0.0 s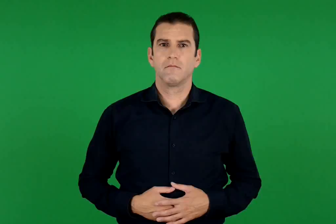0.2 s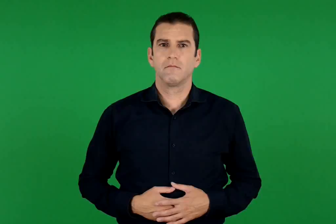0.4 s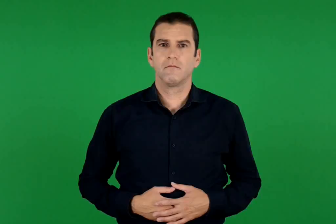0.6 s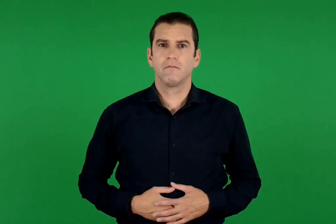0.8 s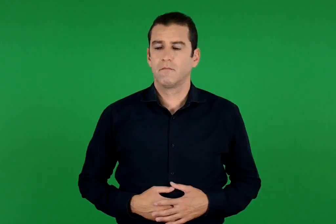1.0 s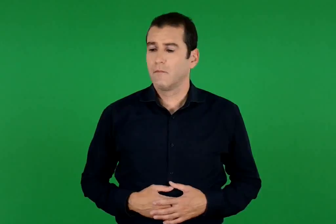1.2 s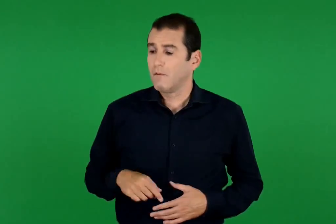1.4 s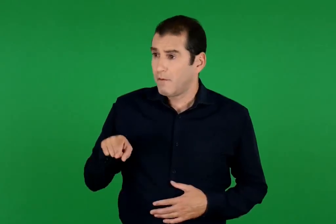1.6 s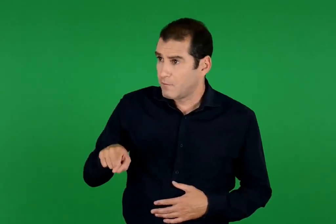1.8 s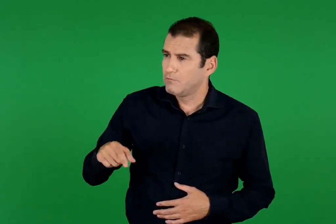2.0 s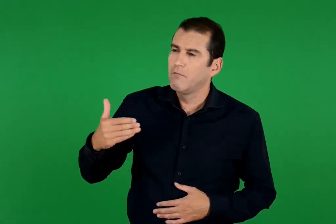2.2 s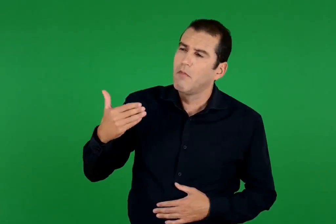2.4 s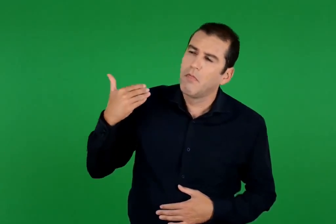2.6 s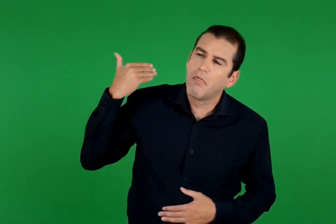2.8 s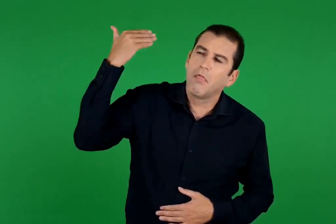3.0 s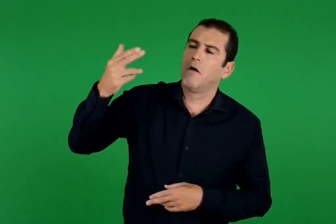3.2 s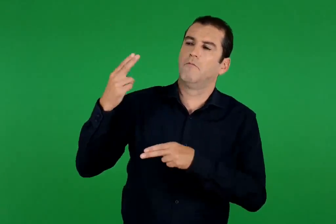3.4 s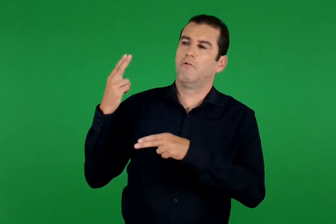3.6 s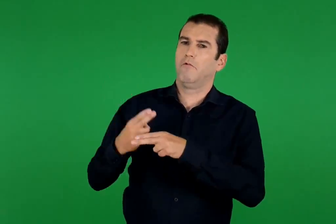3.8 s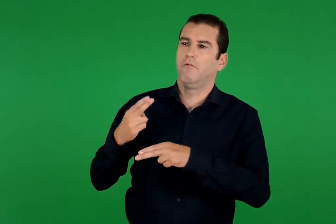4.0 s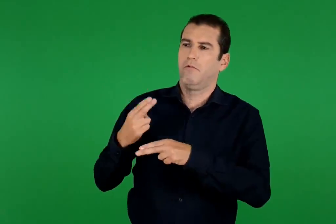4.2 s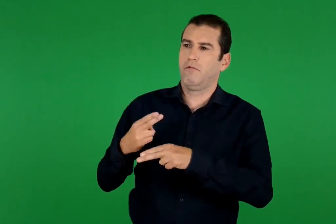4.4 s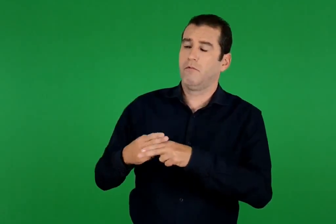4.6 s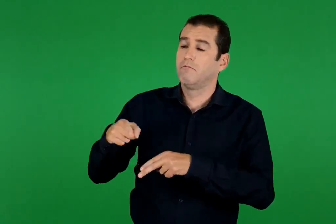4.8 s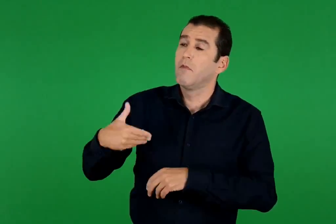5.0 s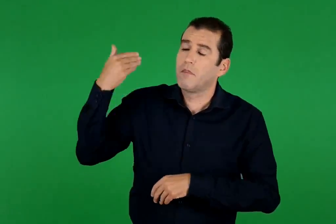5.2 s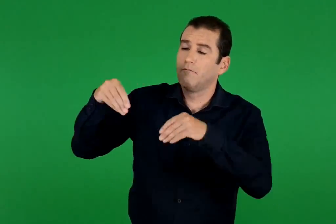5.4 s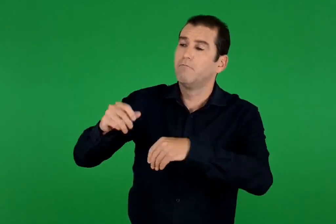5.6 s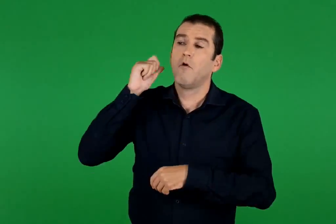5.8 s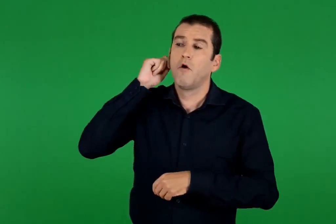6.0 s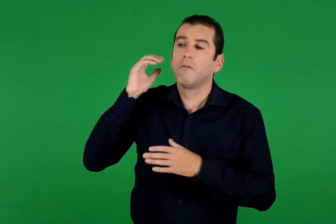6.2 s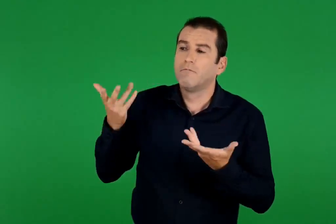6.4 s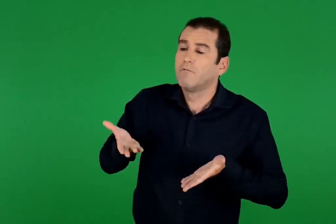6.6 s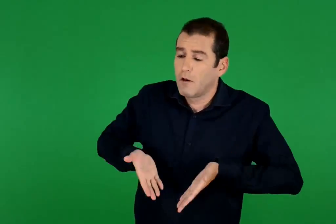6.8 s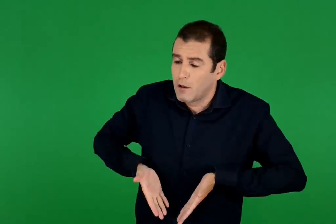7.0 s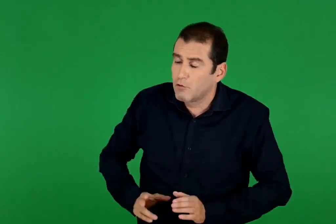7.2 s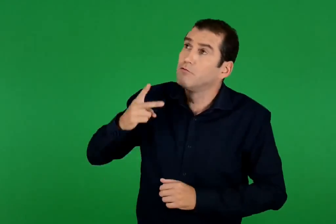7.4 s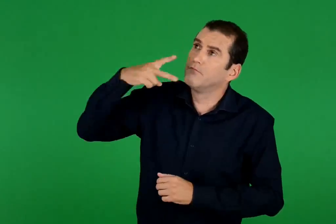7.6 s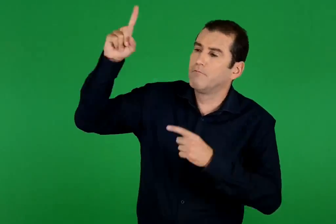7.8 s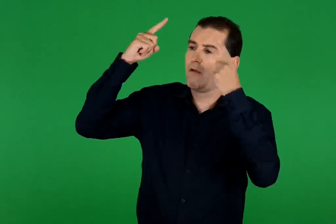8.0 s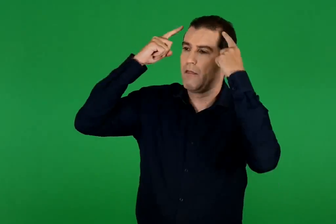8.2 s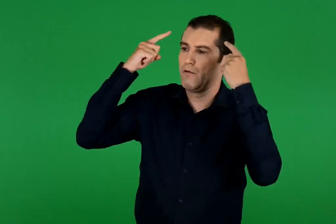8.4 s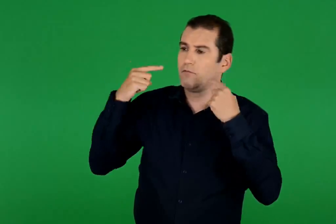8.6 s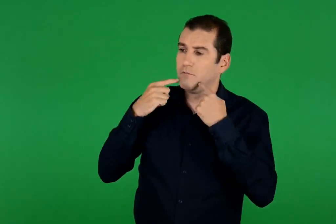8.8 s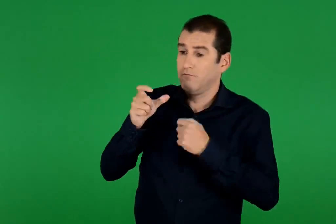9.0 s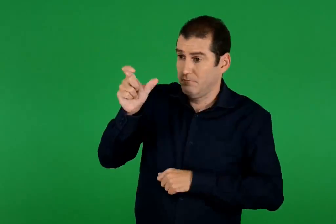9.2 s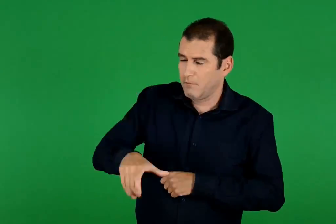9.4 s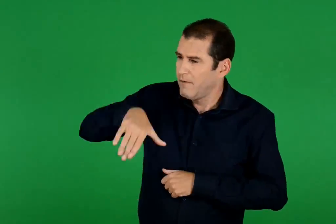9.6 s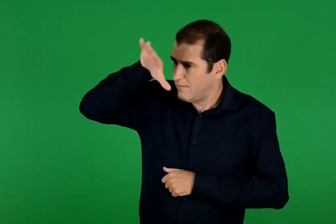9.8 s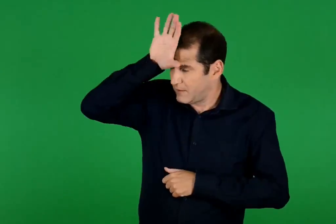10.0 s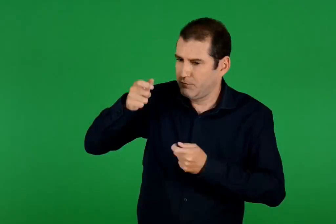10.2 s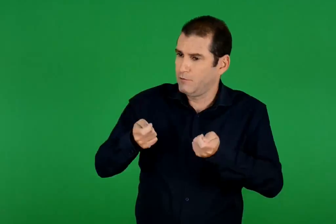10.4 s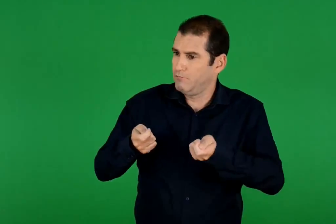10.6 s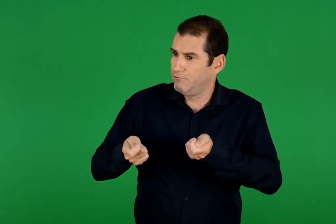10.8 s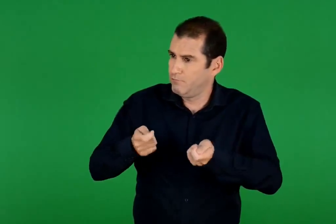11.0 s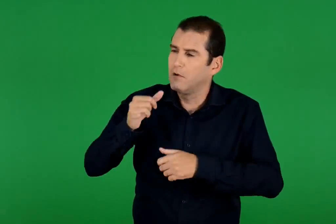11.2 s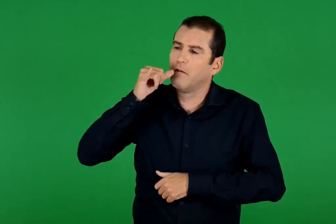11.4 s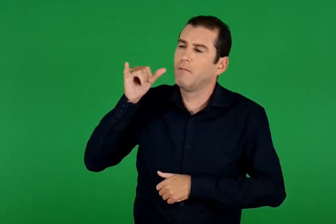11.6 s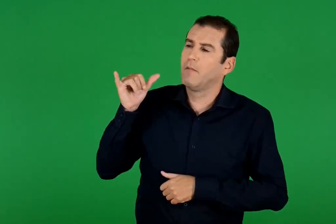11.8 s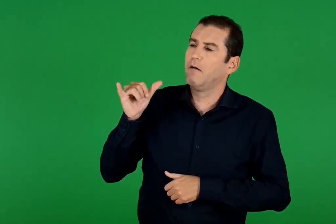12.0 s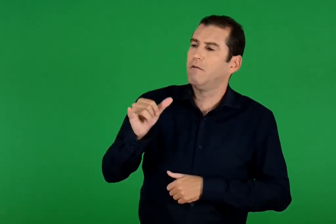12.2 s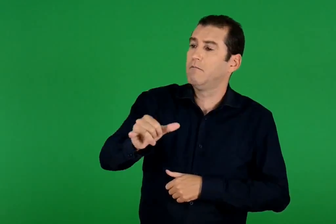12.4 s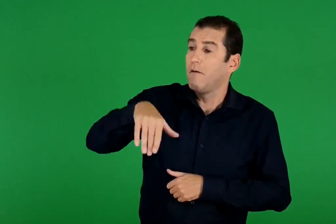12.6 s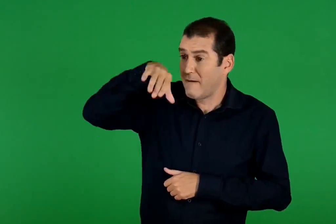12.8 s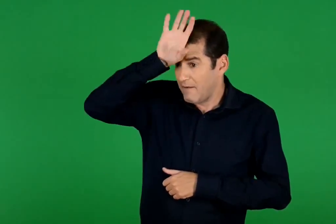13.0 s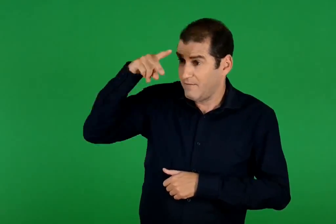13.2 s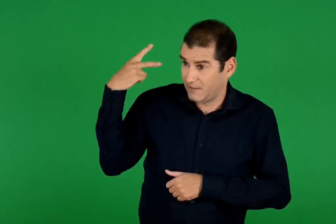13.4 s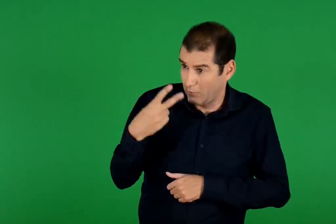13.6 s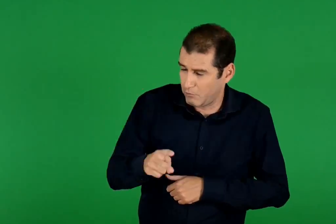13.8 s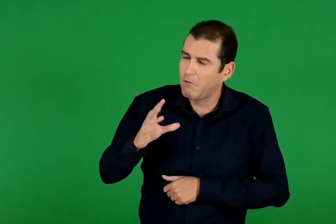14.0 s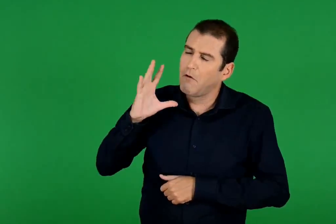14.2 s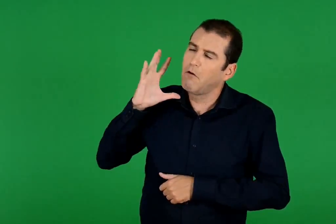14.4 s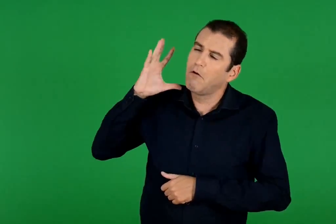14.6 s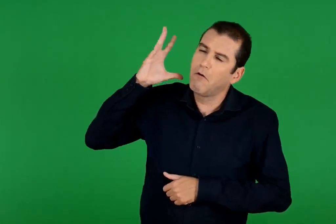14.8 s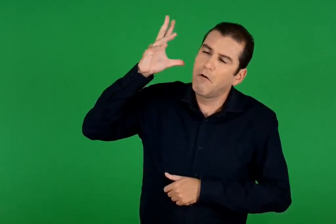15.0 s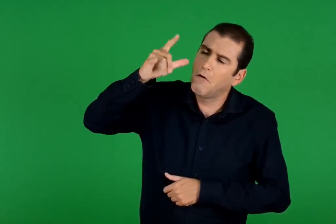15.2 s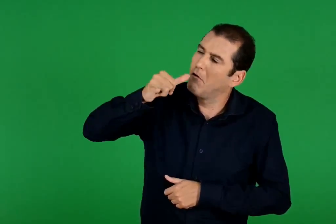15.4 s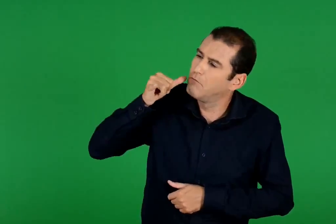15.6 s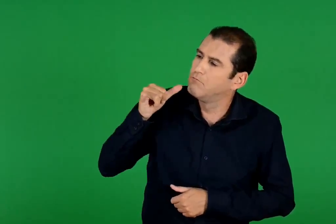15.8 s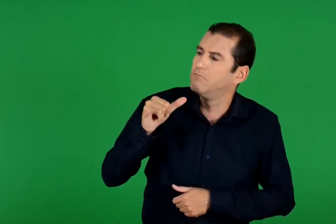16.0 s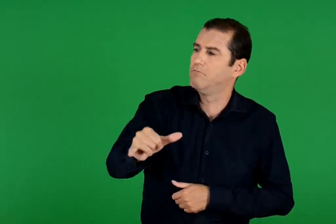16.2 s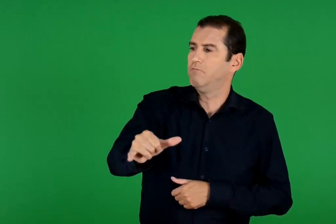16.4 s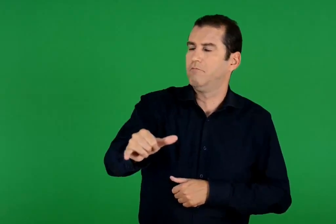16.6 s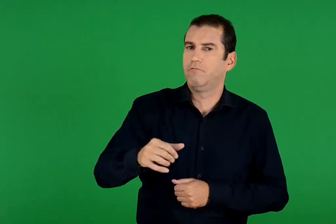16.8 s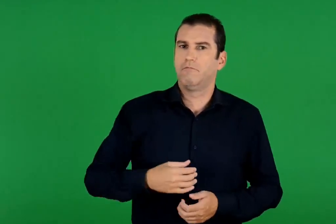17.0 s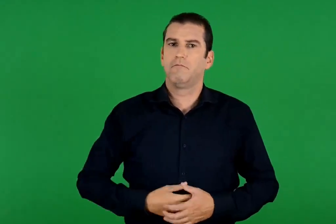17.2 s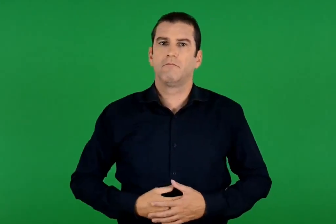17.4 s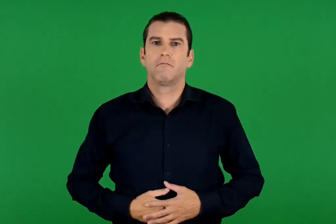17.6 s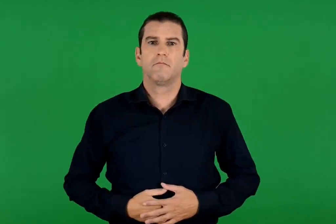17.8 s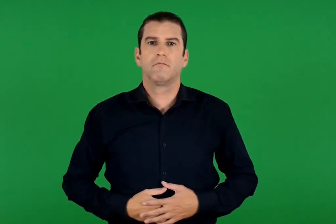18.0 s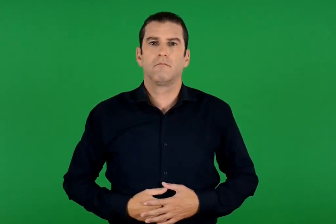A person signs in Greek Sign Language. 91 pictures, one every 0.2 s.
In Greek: αυτός θα γίνει μέγας και θα ονομαστεί υιός του υψίστου. θα βασιλέψει για πάντα και η βασιλεία του δε θα έχει τέλος
